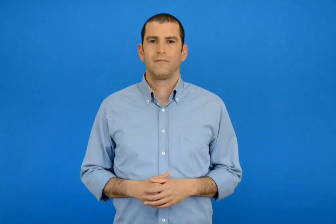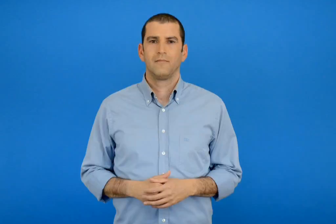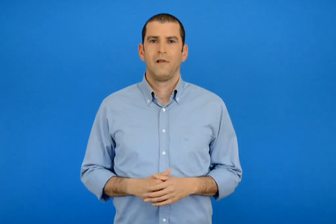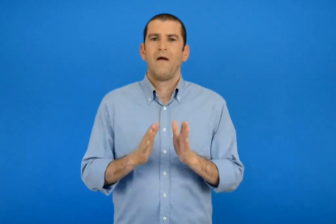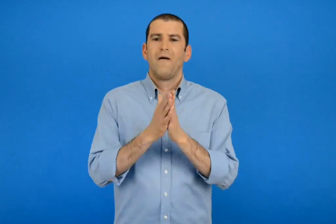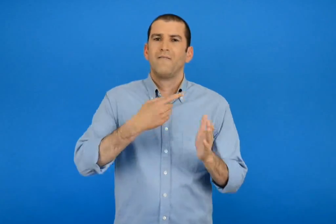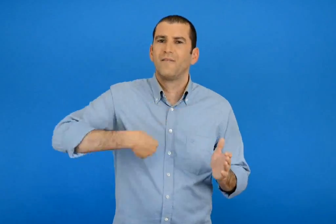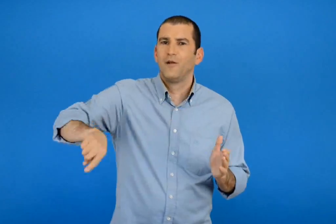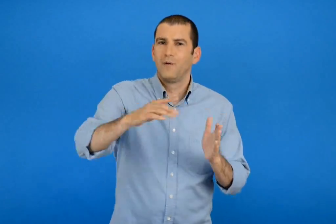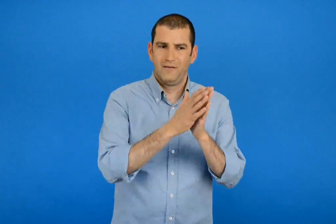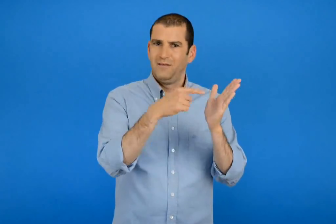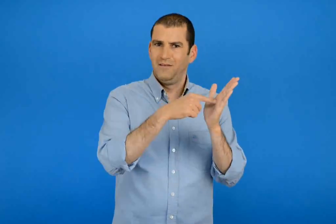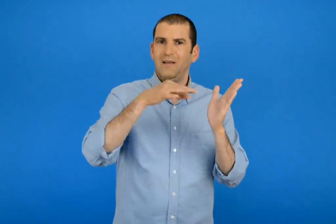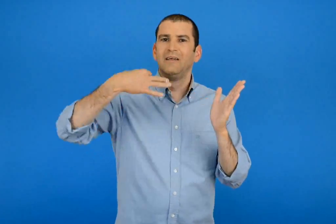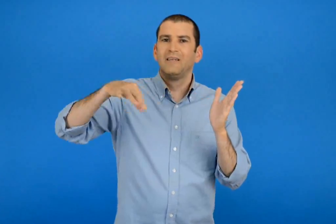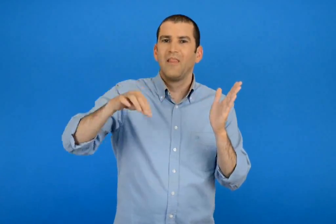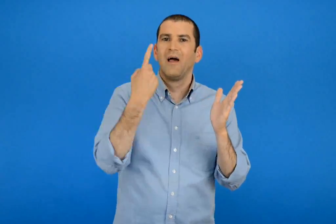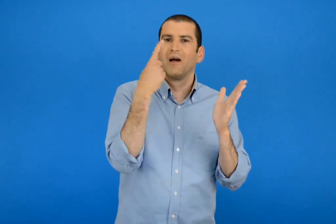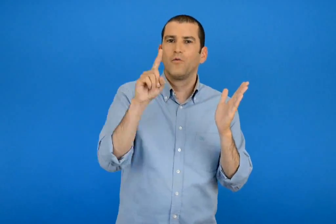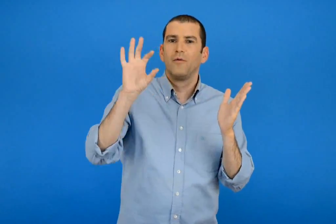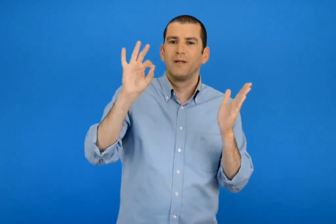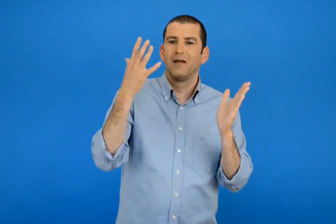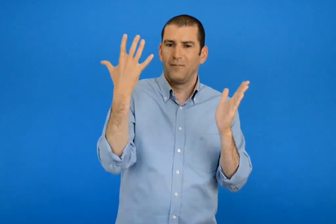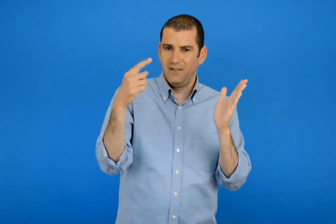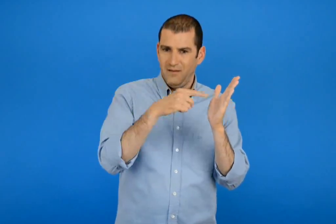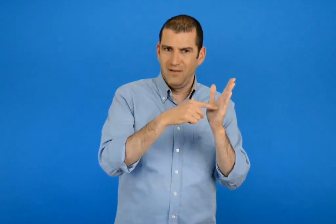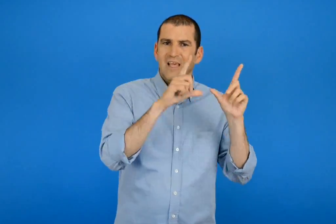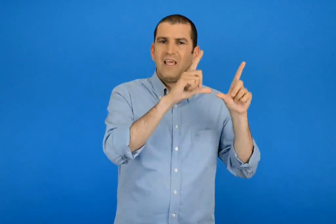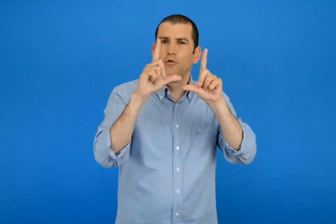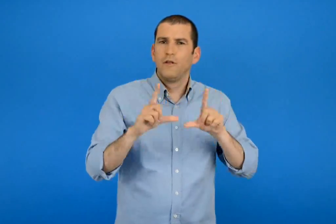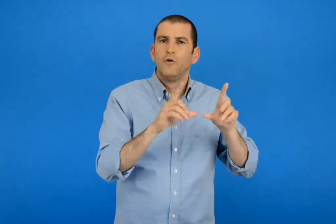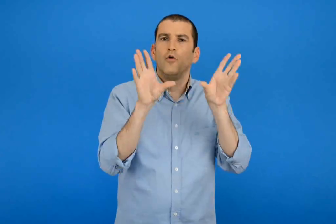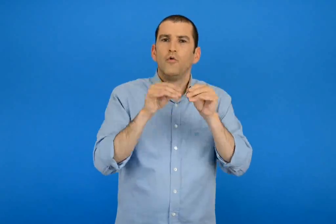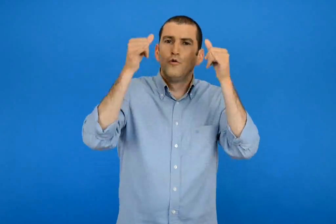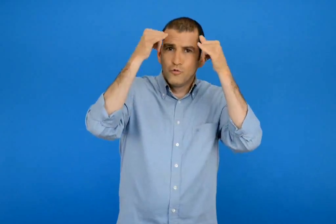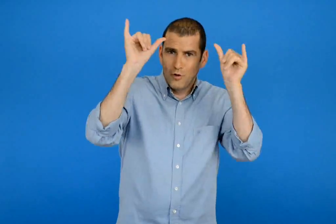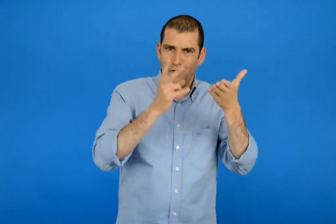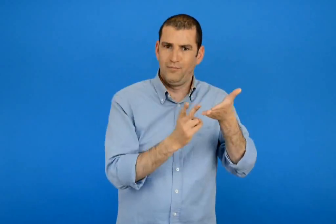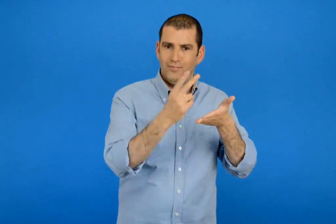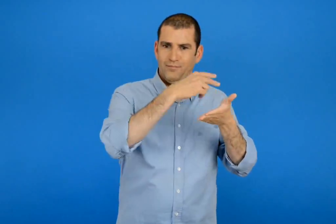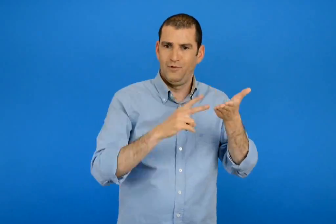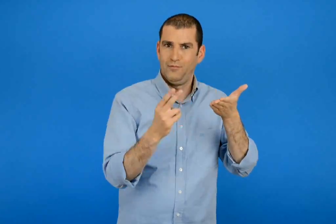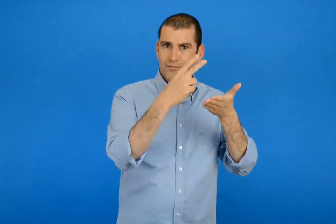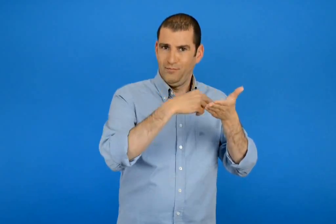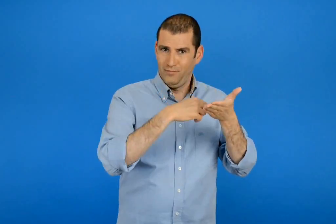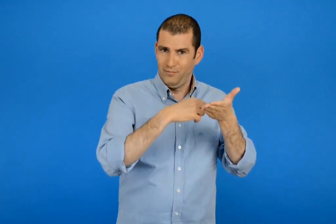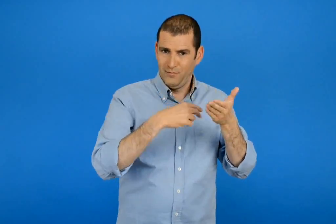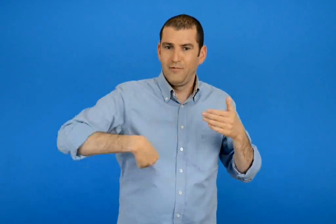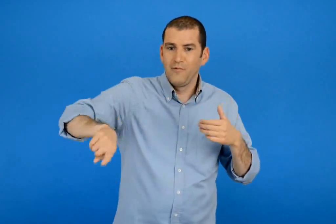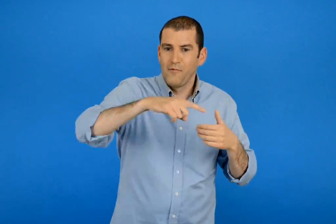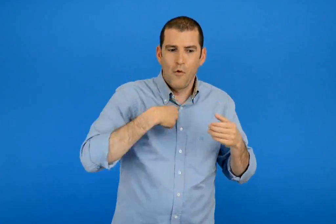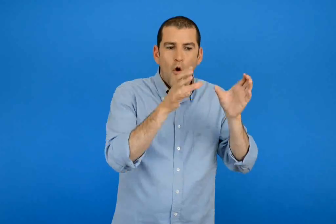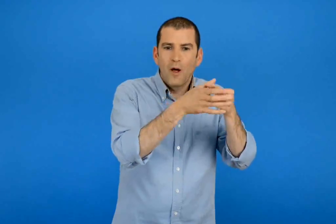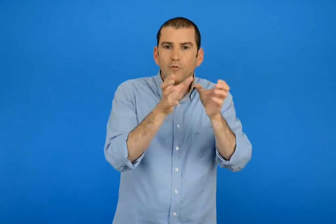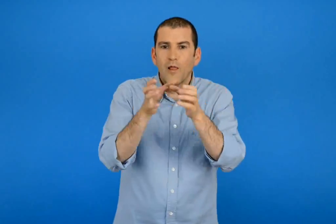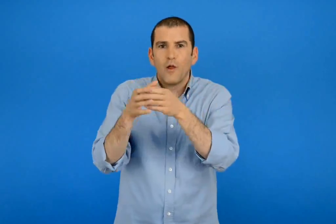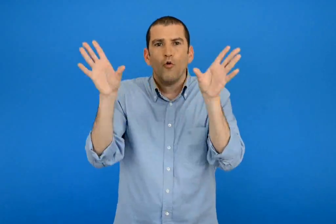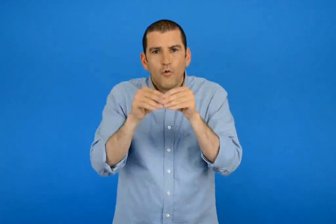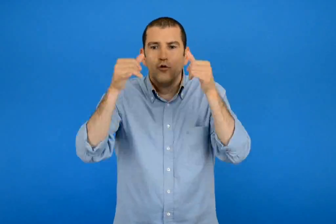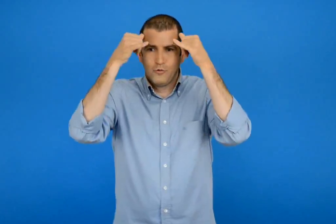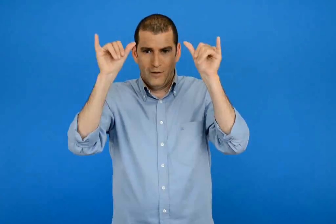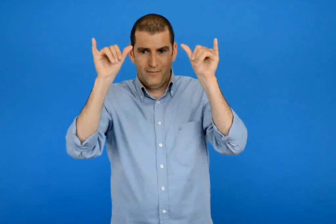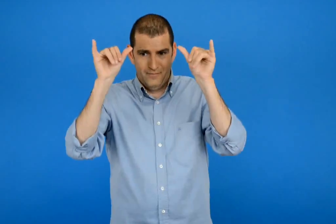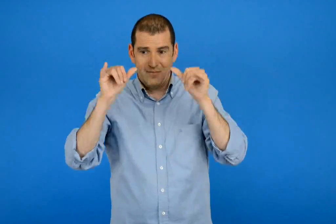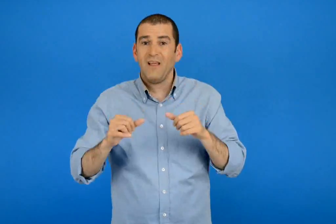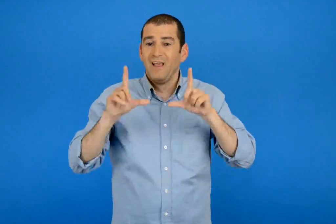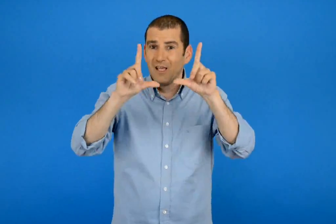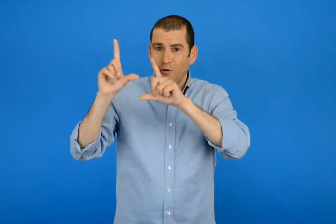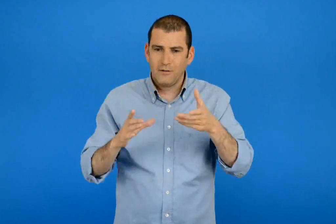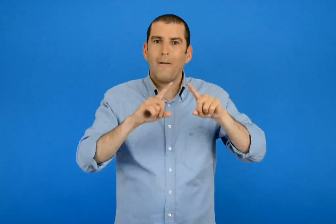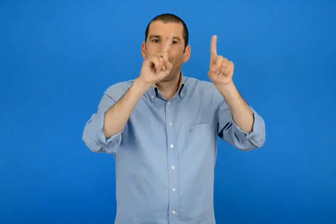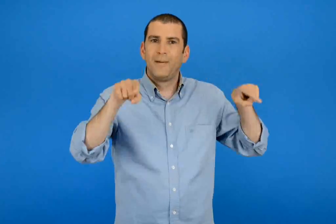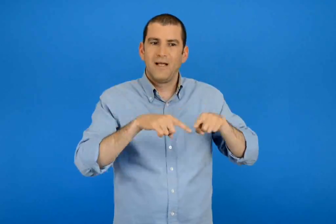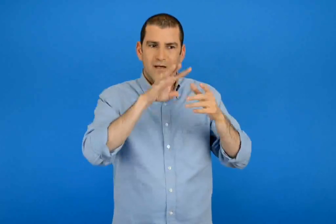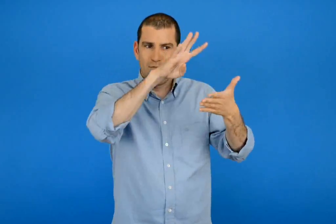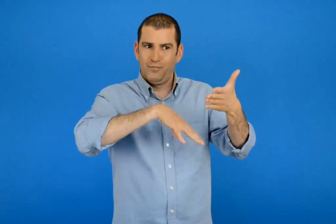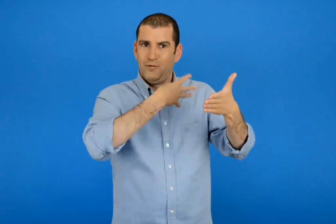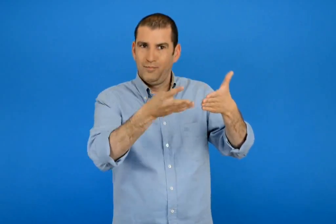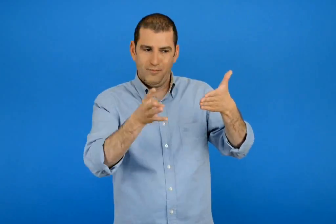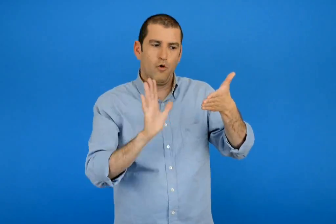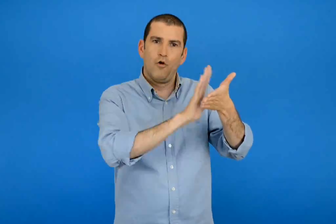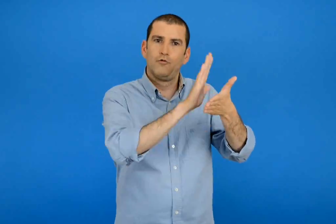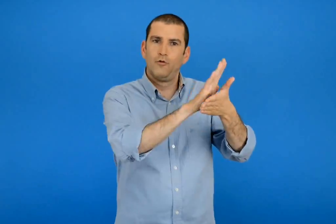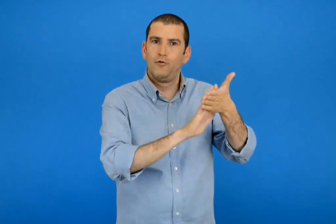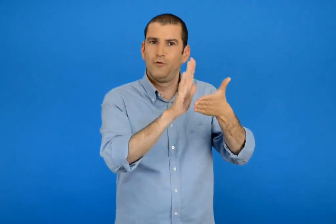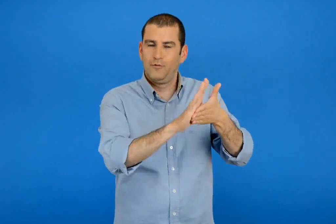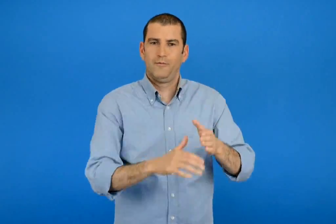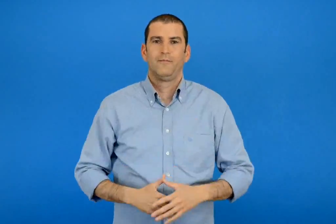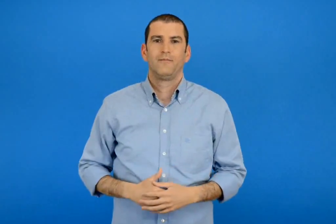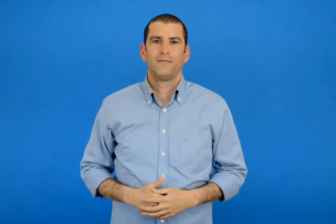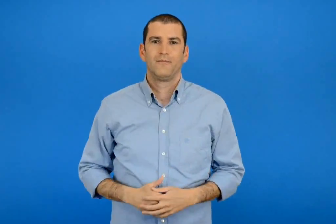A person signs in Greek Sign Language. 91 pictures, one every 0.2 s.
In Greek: από τη σελίδα 155 του βιβλίου μας κόβουμε τις εικόνες με τα ζώα κάνουμε ομάδες με ζώα κολλάμε τις εικόνες στον πίνακα
